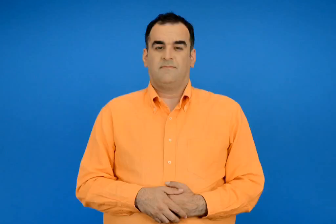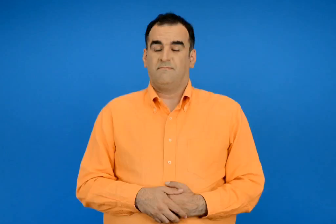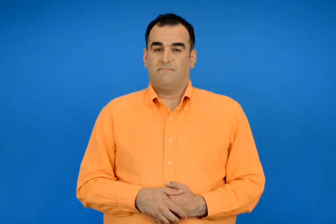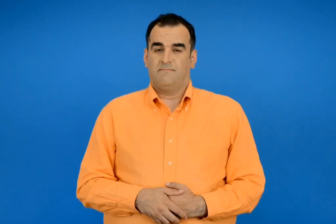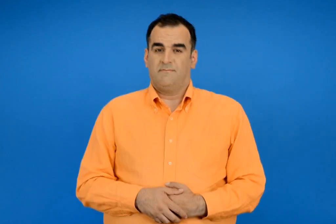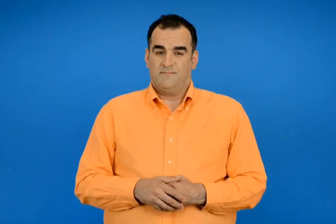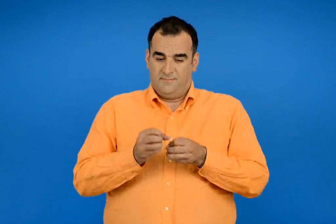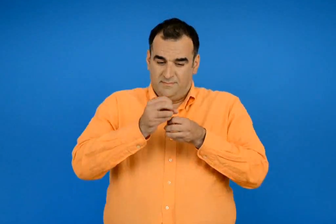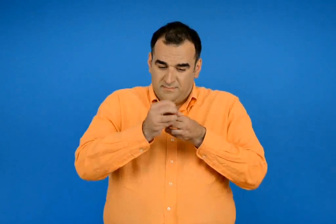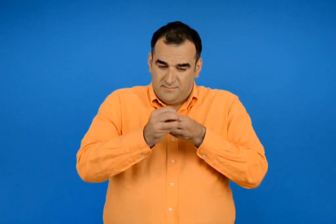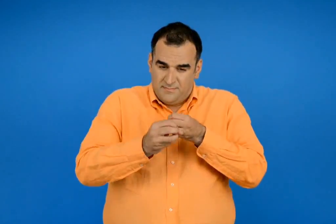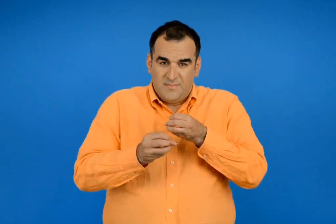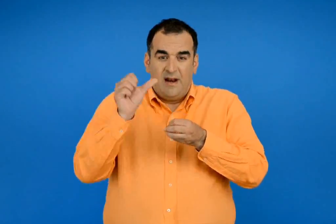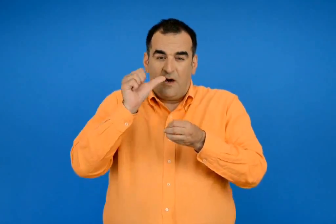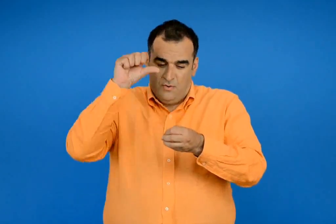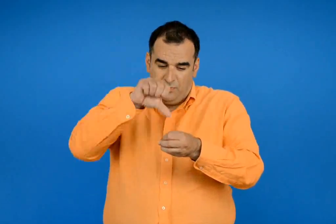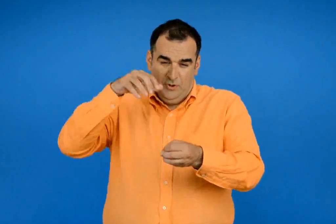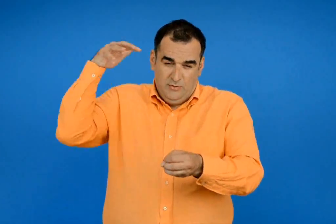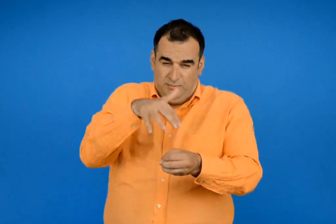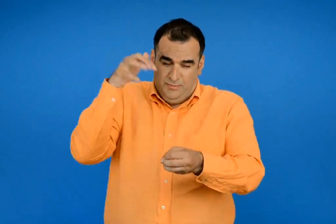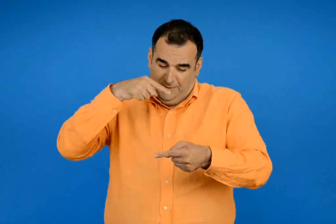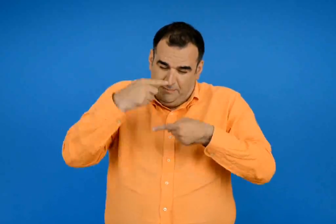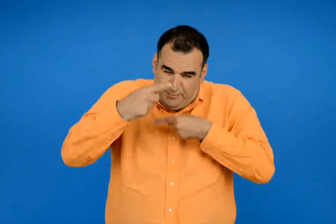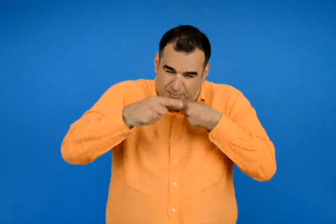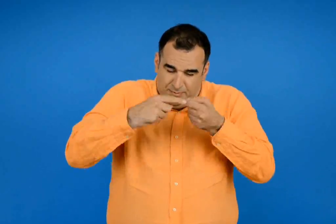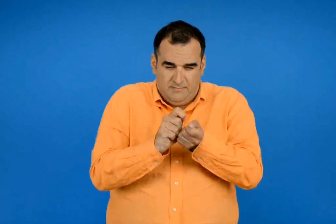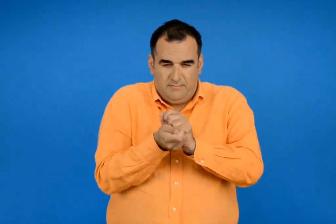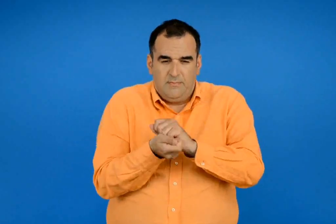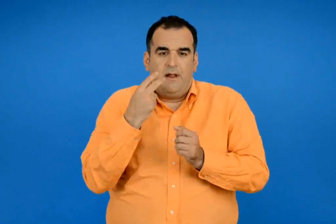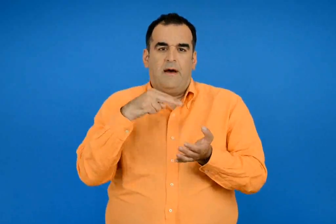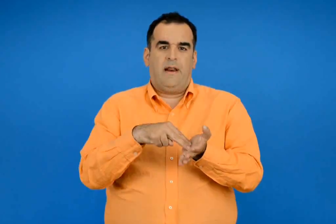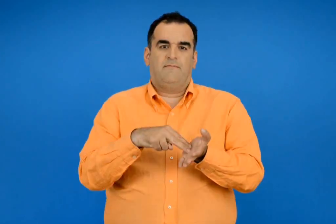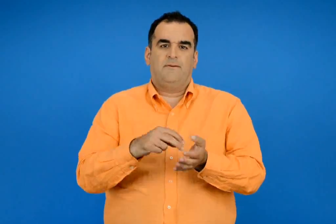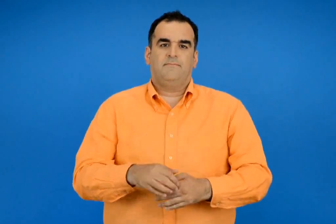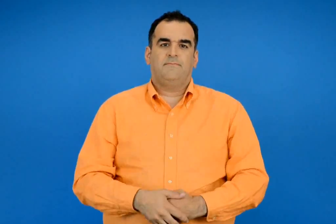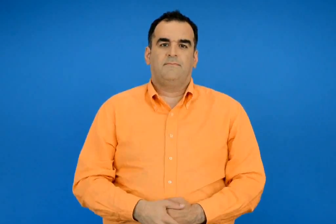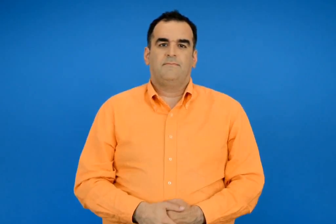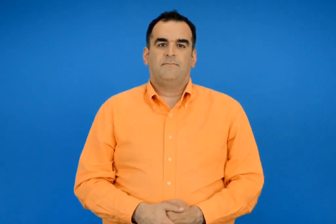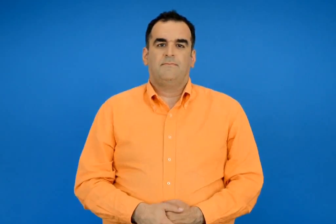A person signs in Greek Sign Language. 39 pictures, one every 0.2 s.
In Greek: το νερό κυλά ορμητικά γυρίζει τις μηχανές και παράγει ηλεκτρικό ρεύμα
